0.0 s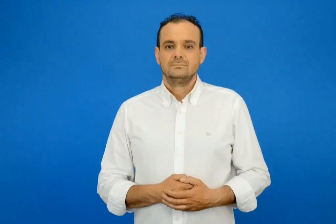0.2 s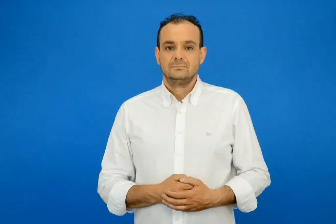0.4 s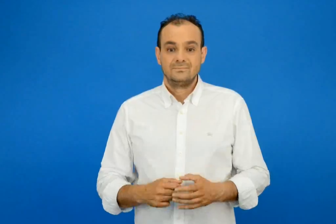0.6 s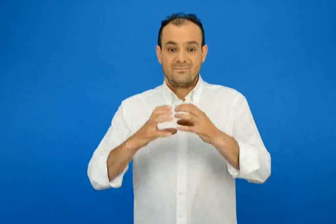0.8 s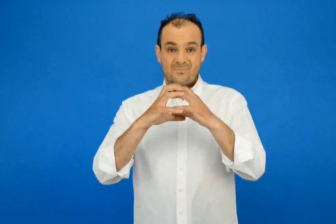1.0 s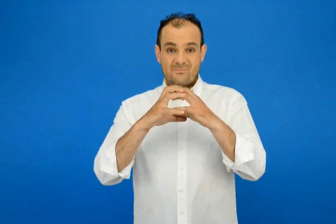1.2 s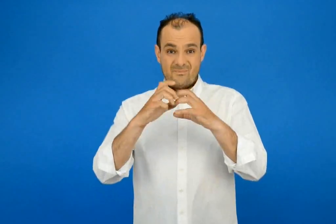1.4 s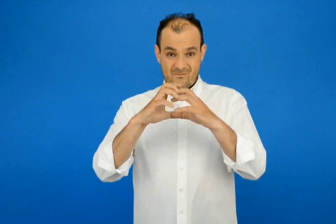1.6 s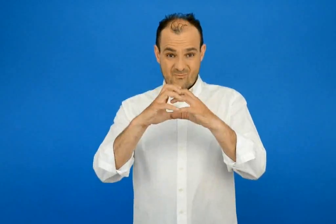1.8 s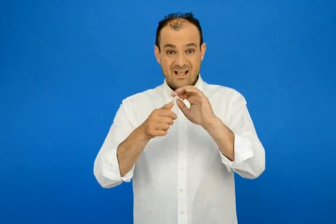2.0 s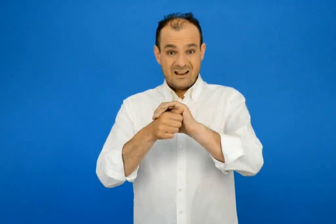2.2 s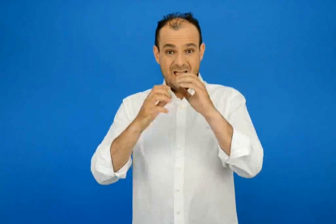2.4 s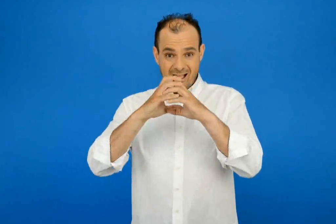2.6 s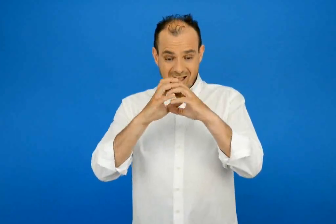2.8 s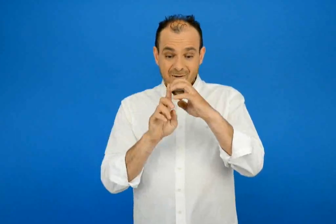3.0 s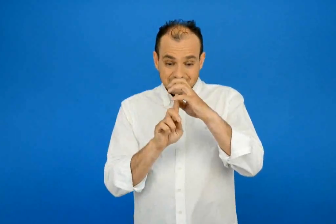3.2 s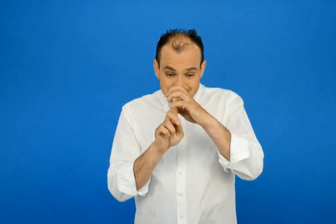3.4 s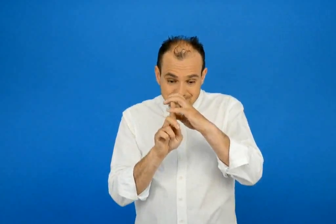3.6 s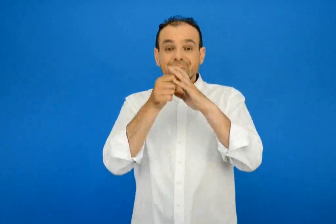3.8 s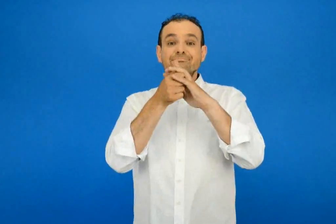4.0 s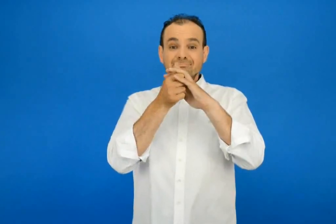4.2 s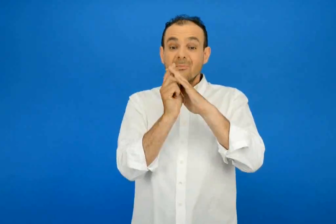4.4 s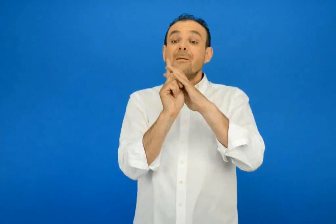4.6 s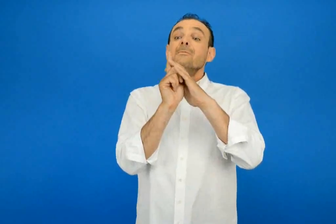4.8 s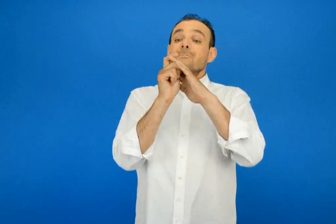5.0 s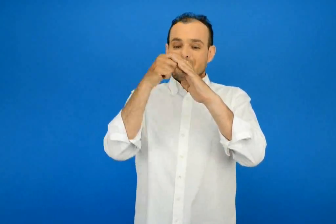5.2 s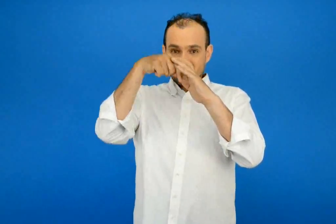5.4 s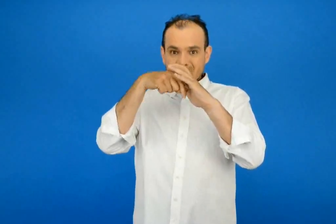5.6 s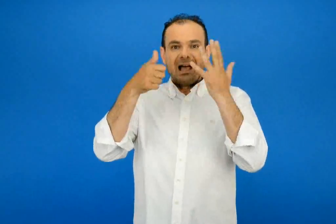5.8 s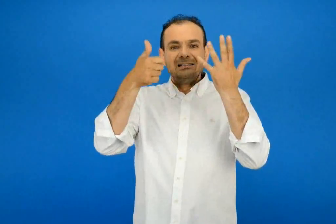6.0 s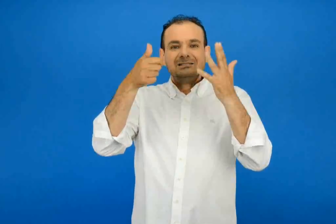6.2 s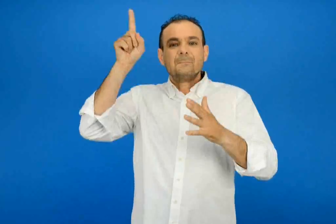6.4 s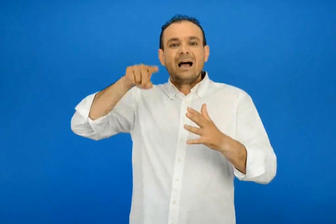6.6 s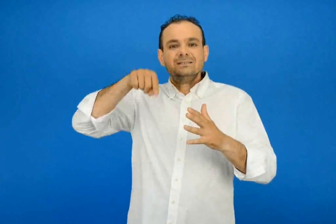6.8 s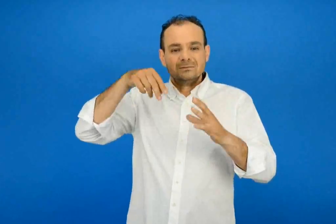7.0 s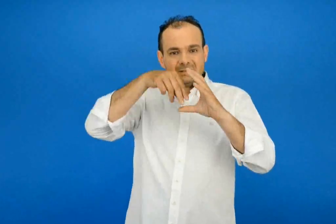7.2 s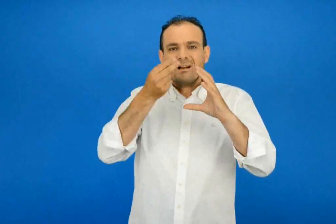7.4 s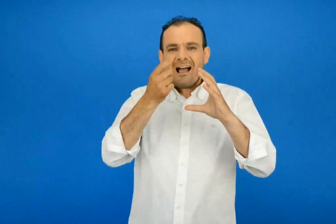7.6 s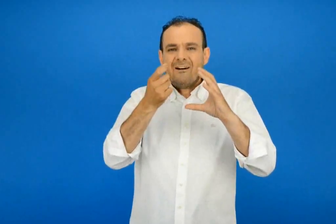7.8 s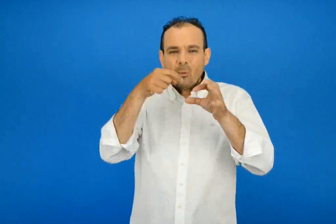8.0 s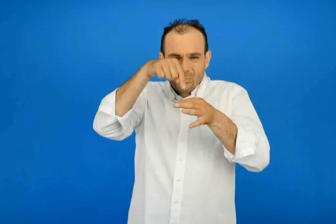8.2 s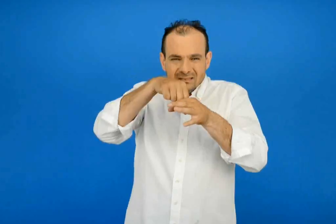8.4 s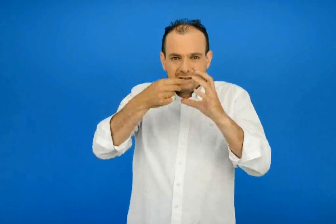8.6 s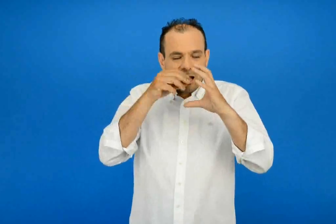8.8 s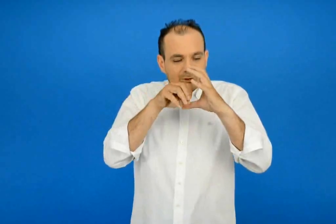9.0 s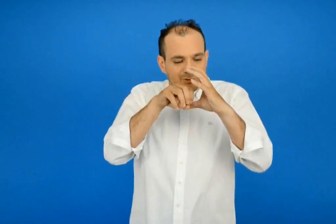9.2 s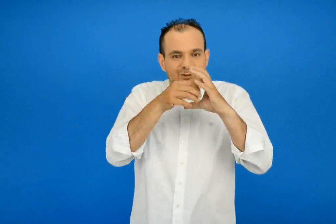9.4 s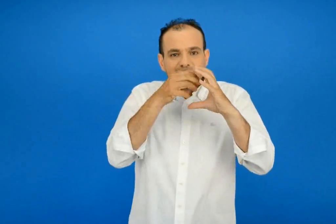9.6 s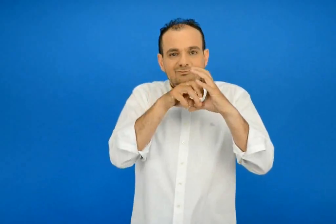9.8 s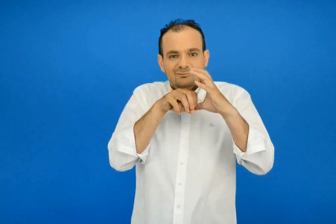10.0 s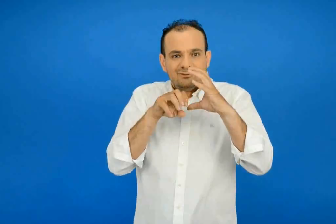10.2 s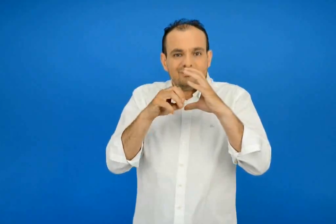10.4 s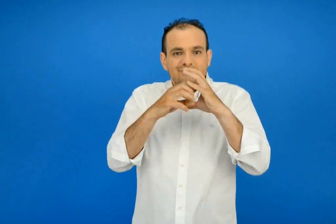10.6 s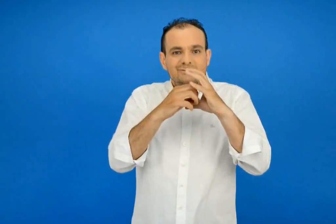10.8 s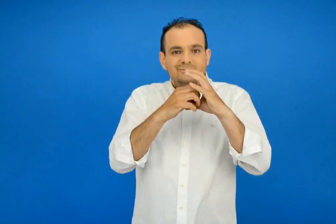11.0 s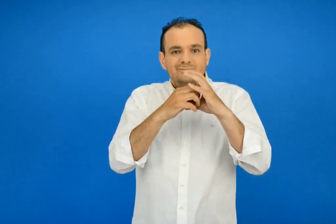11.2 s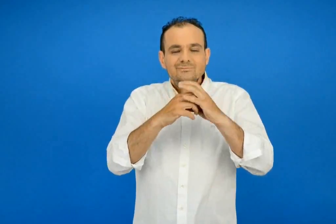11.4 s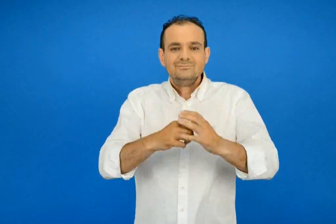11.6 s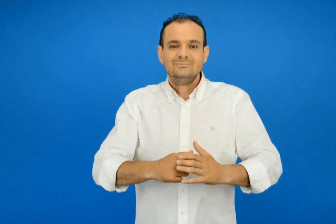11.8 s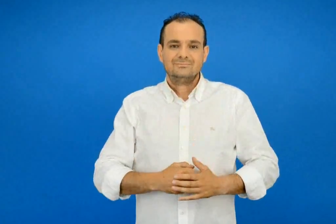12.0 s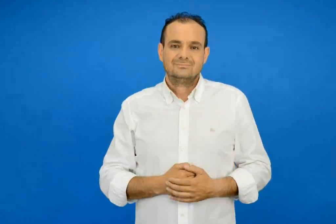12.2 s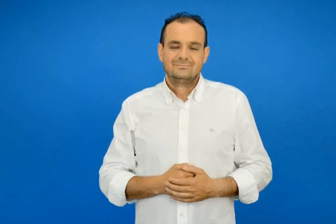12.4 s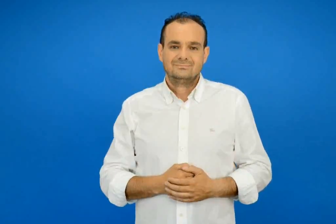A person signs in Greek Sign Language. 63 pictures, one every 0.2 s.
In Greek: αφού τρυπήσουν το κέλυφος μένουν στην άμμο για περίπου έξι μέρες και τρέφονται από τον κροκό του αυγού
